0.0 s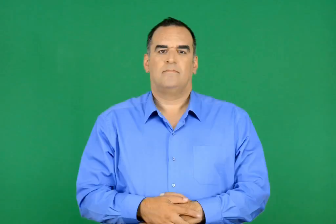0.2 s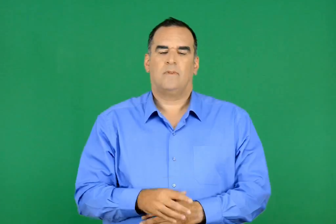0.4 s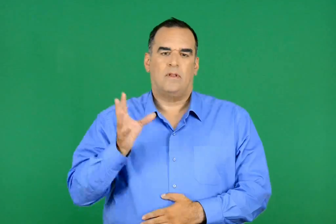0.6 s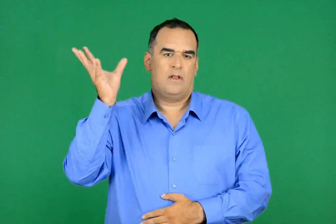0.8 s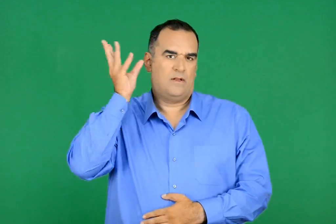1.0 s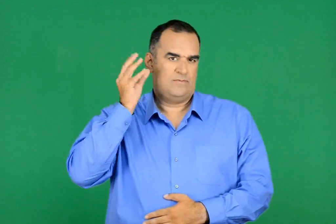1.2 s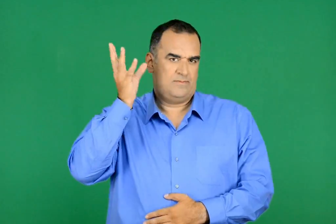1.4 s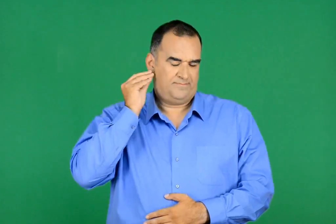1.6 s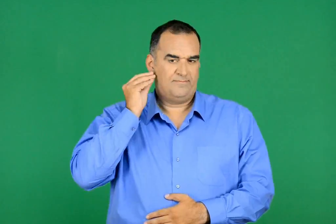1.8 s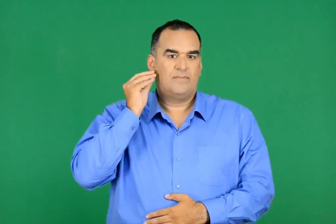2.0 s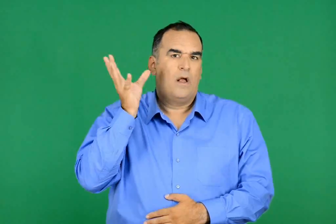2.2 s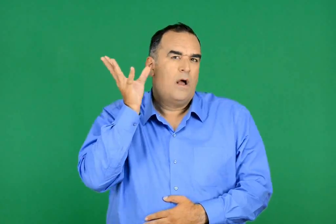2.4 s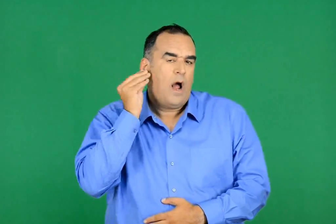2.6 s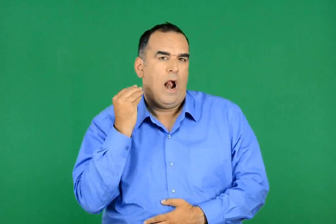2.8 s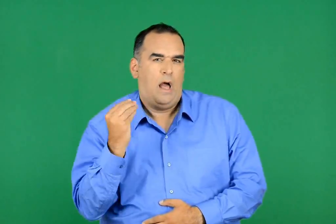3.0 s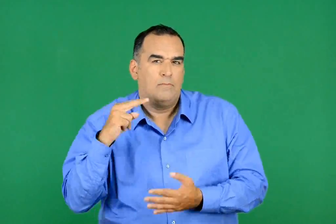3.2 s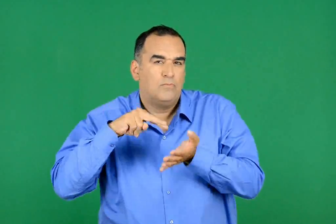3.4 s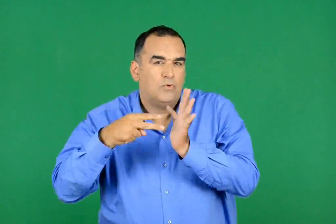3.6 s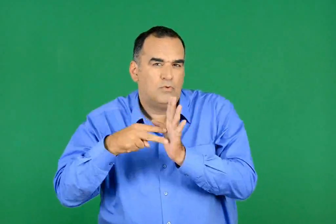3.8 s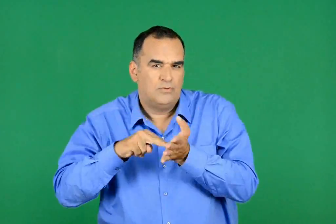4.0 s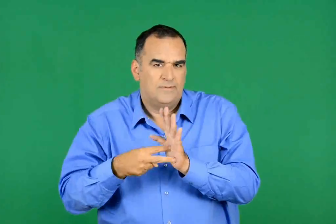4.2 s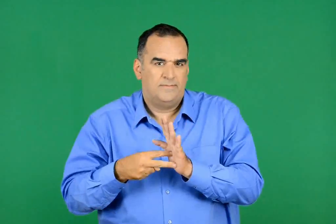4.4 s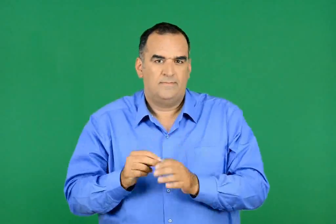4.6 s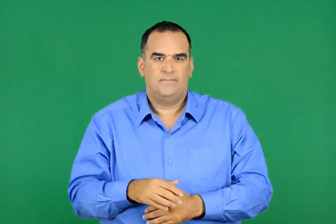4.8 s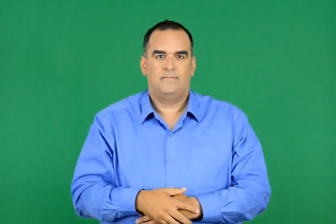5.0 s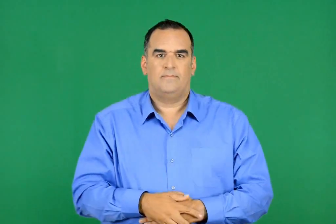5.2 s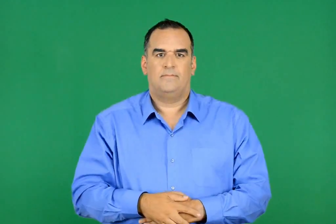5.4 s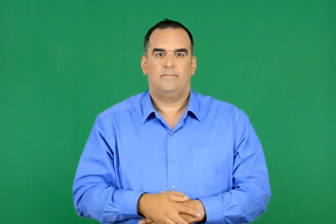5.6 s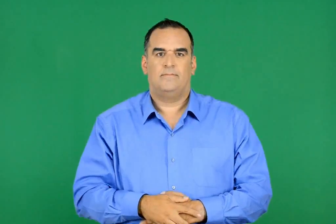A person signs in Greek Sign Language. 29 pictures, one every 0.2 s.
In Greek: αφουγκράστηκε άκουσε προσεκτικά
